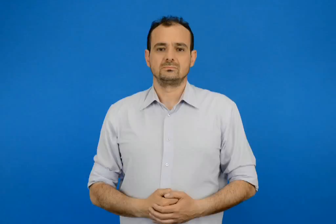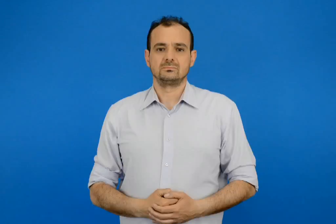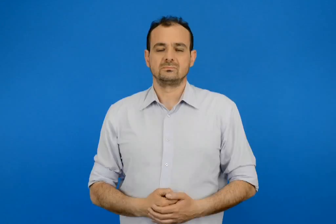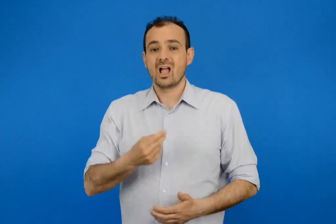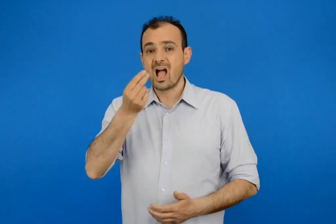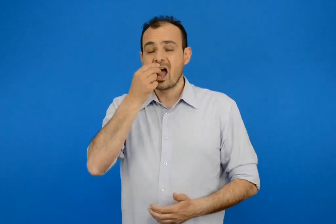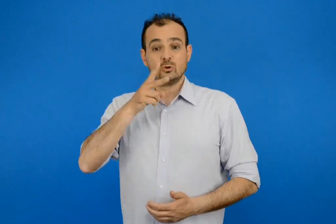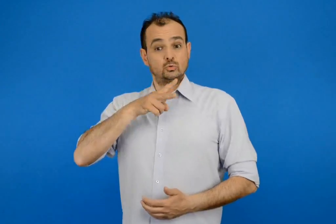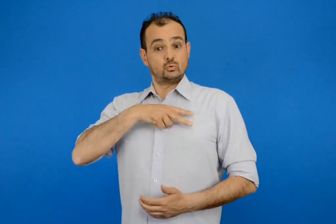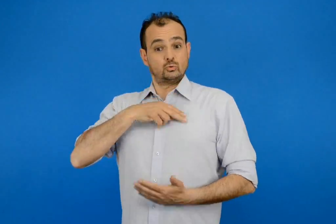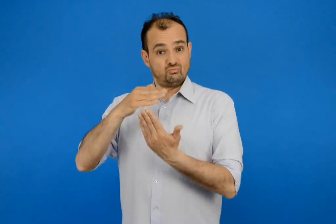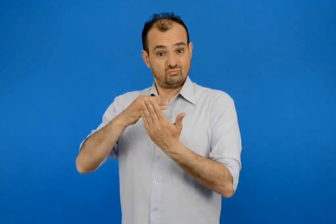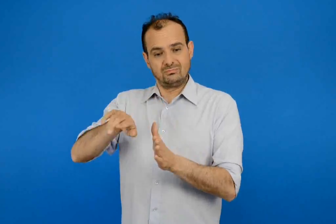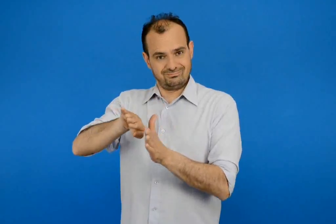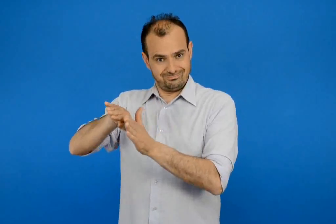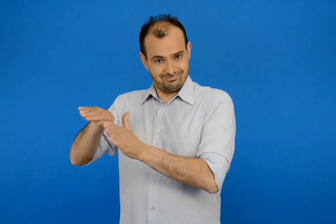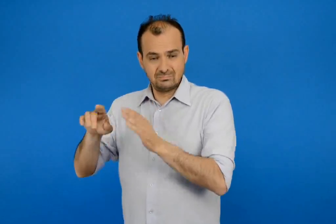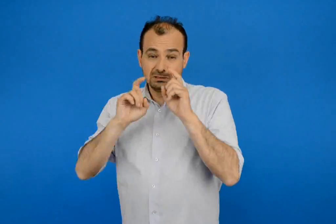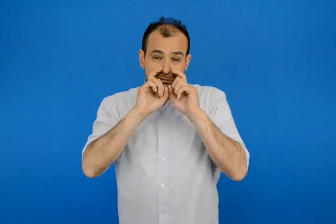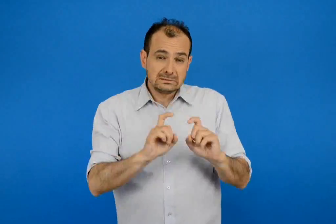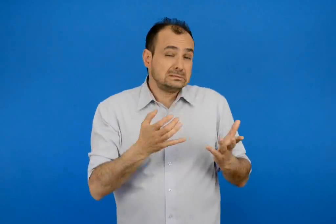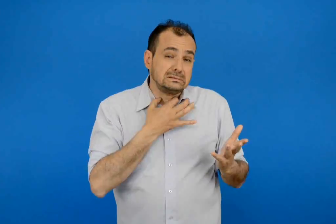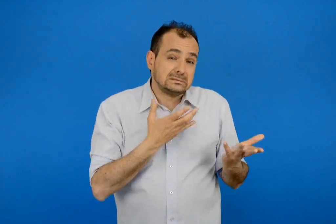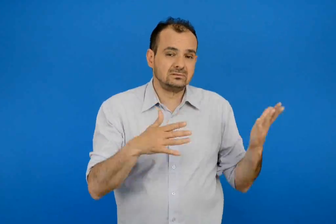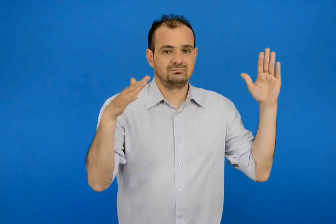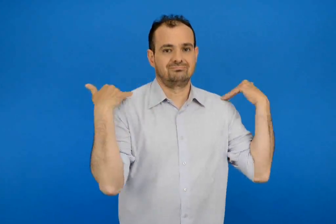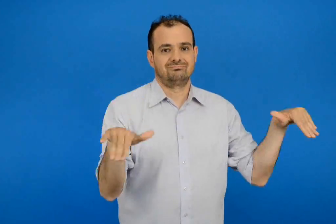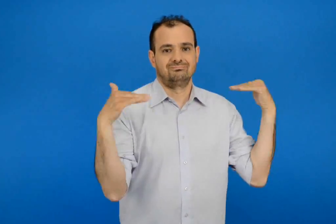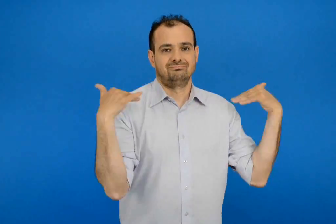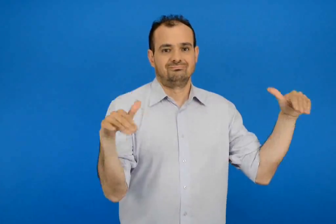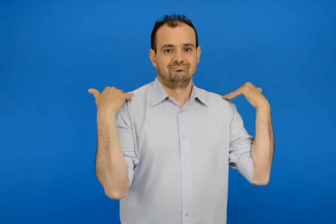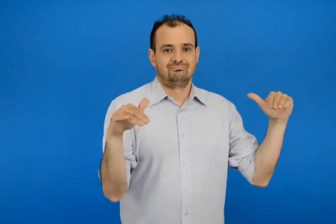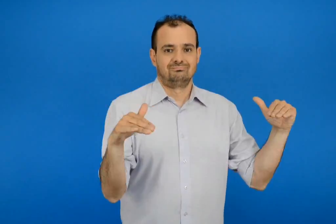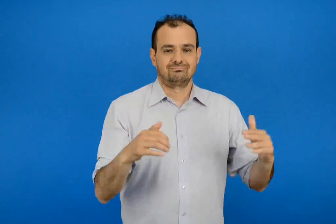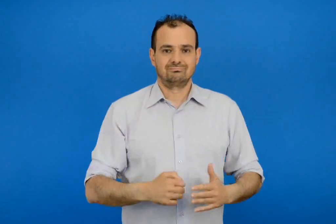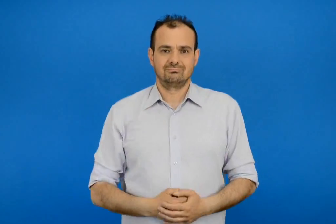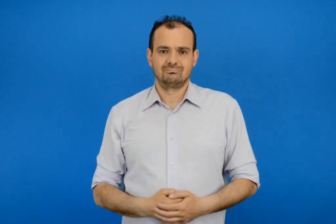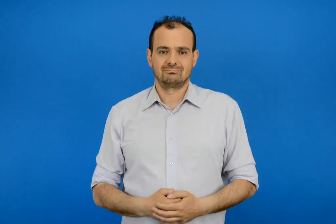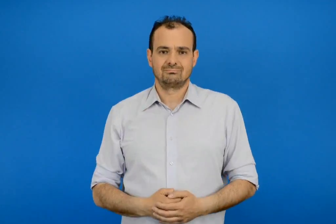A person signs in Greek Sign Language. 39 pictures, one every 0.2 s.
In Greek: εκτός από τη σωστή διατροφή χρειάζεται και άσκηση
